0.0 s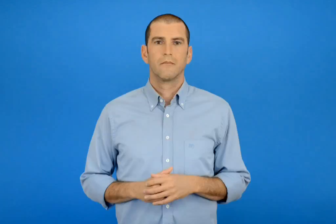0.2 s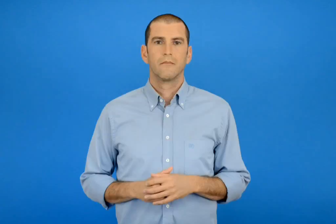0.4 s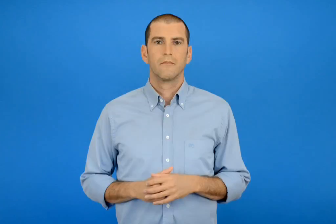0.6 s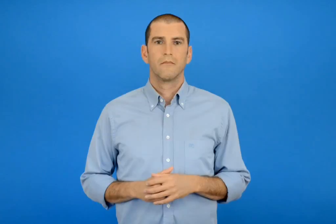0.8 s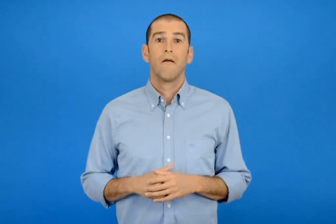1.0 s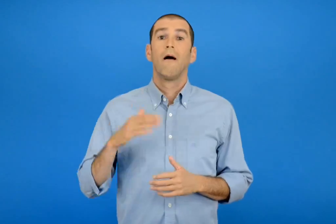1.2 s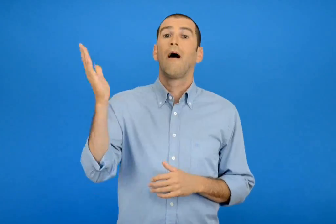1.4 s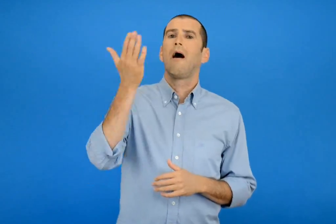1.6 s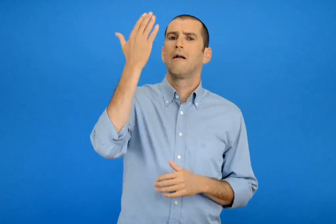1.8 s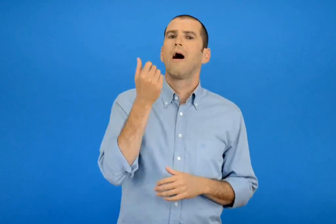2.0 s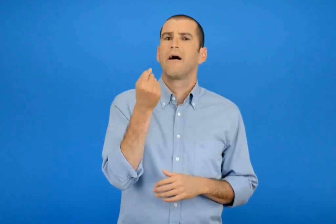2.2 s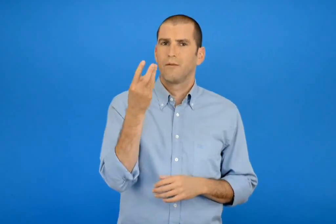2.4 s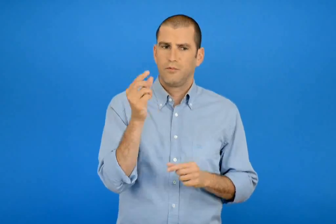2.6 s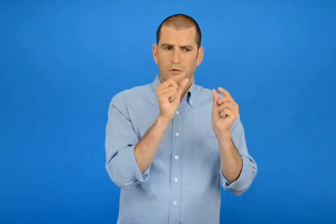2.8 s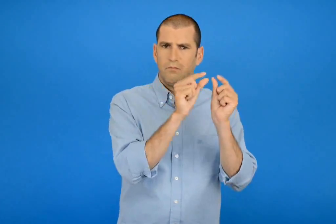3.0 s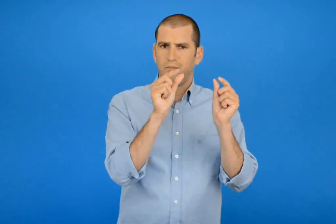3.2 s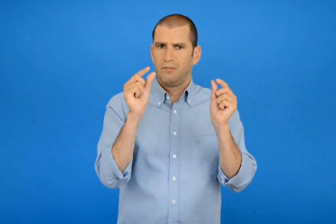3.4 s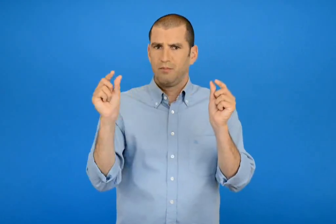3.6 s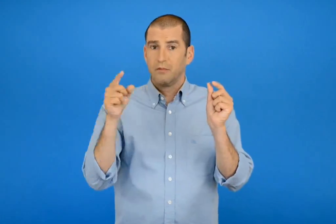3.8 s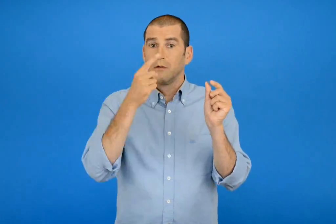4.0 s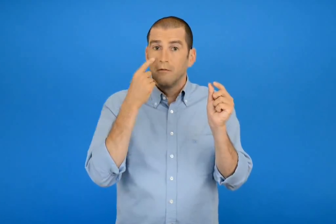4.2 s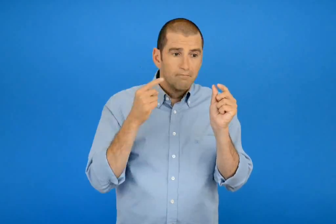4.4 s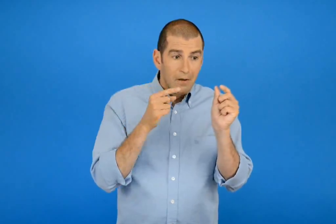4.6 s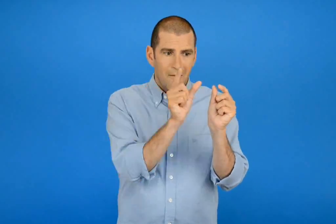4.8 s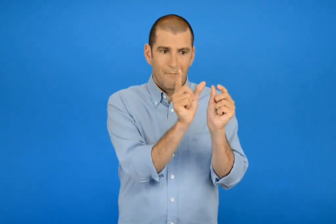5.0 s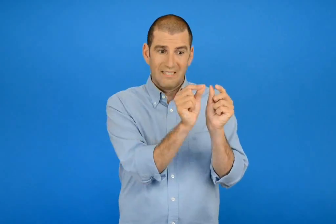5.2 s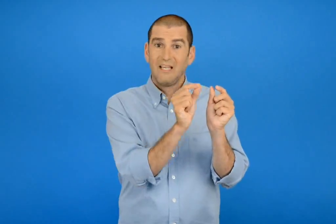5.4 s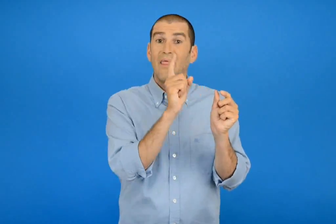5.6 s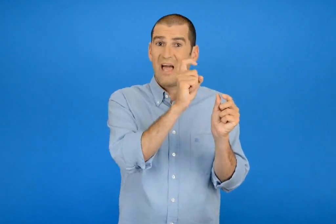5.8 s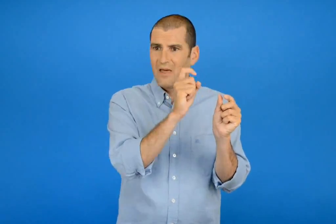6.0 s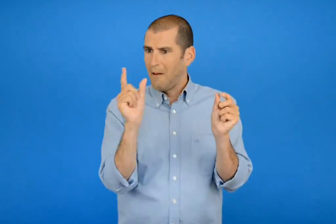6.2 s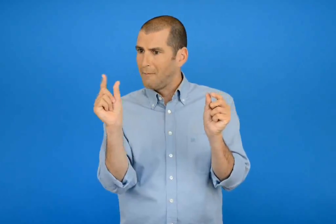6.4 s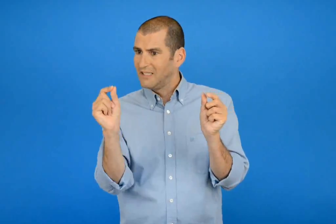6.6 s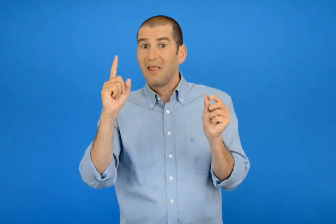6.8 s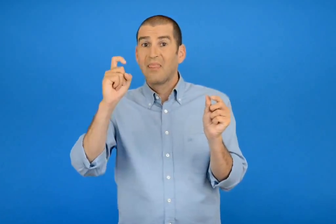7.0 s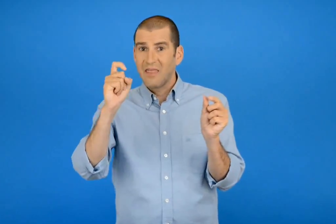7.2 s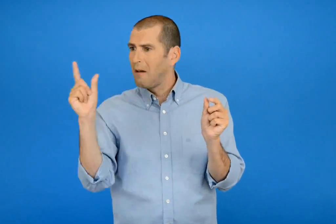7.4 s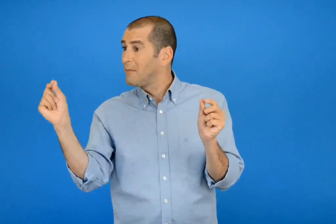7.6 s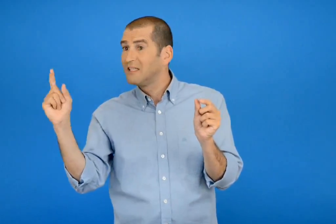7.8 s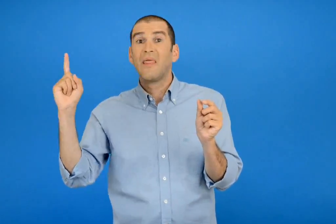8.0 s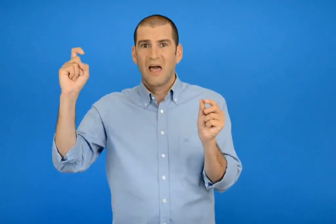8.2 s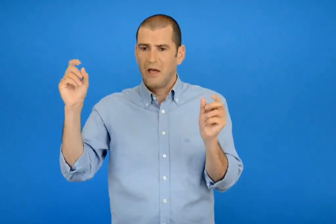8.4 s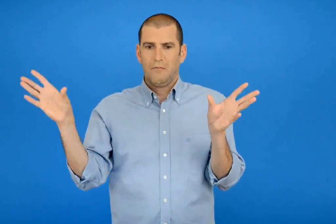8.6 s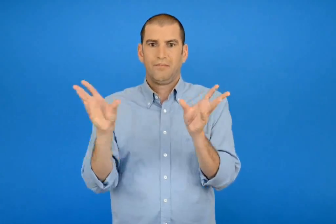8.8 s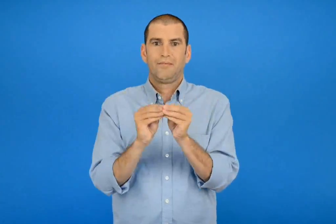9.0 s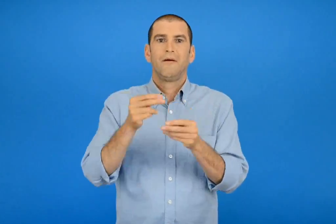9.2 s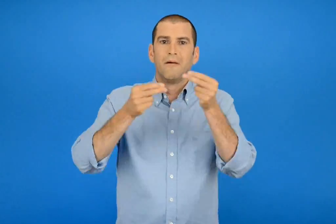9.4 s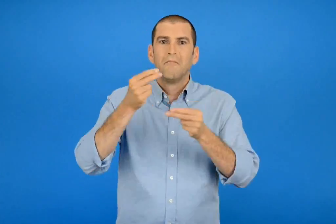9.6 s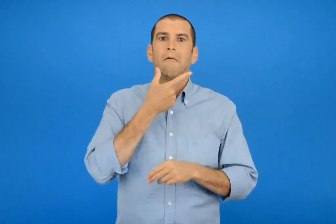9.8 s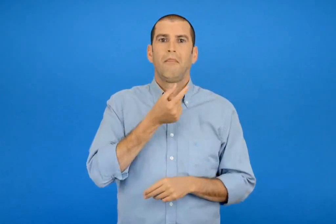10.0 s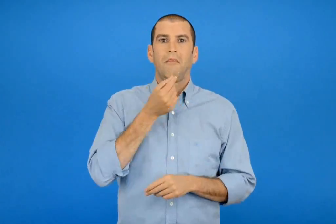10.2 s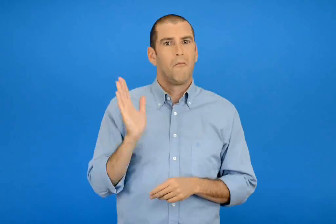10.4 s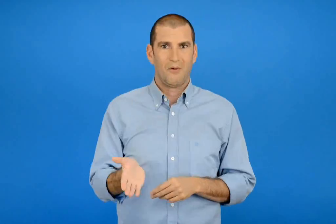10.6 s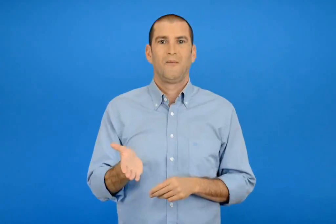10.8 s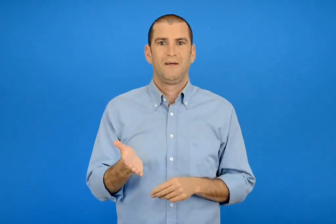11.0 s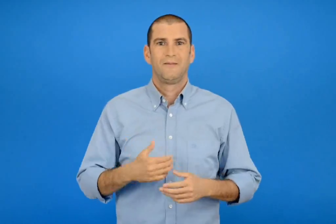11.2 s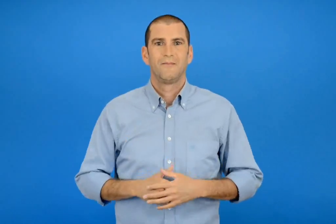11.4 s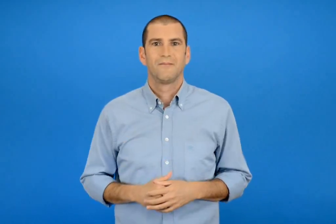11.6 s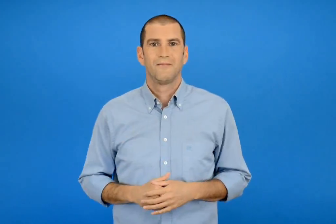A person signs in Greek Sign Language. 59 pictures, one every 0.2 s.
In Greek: μπορούμε να υπολογίζουμε ευκολά αν προσθέτουμε τους αριθμούς έτσι ώστε να συμπληρώνουμε δεκάδες
